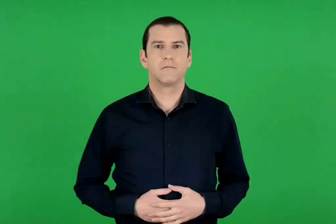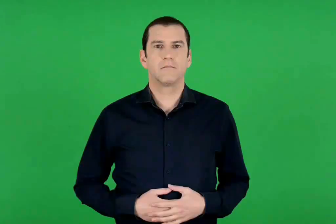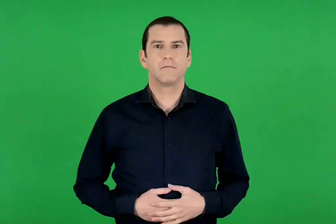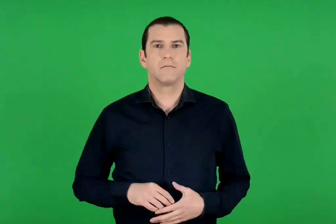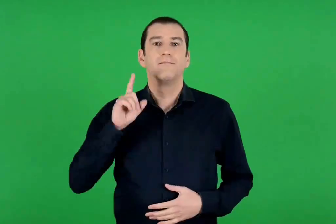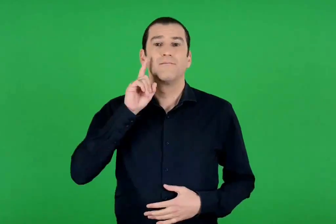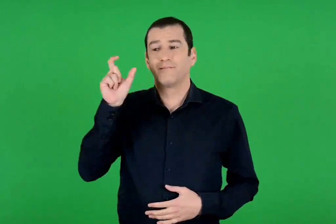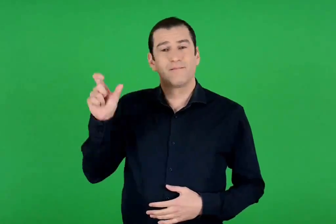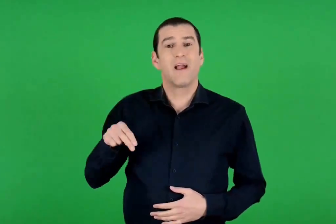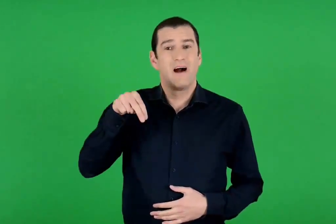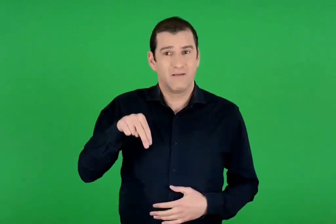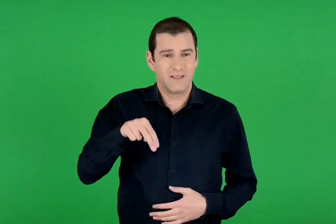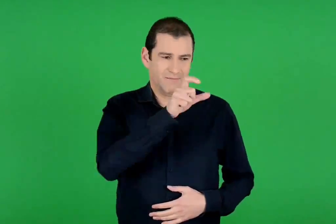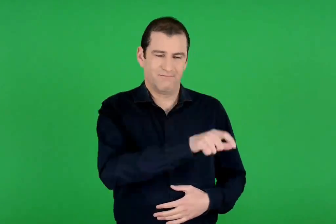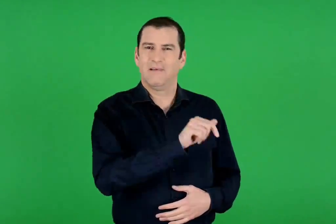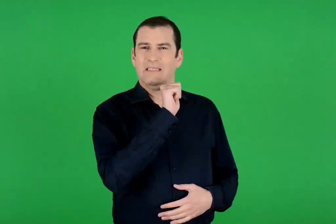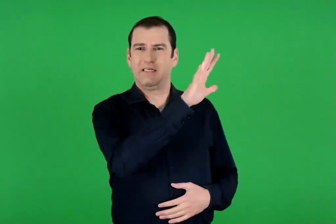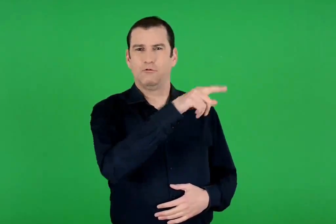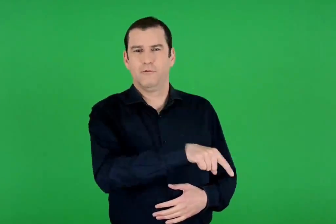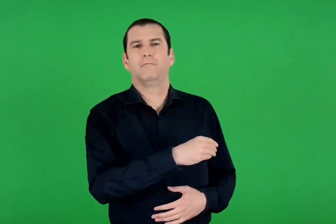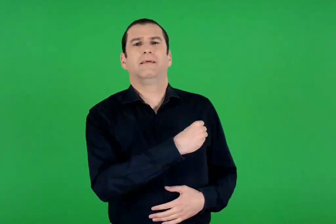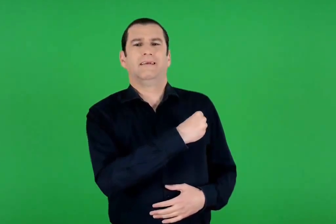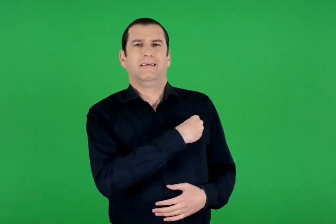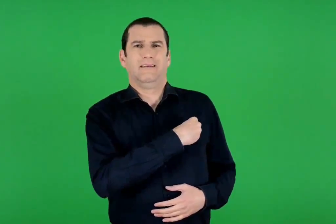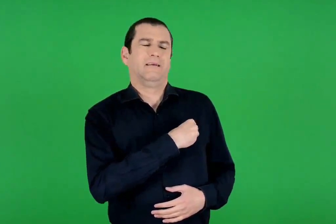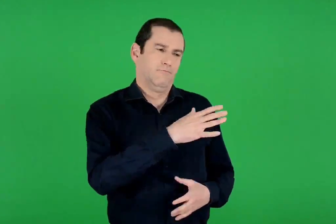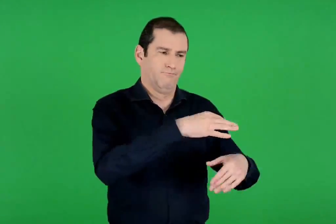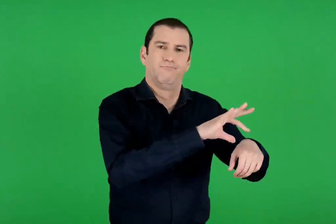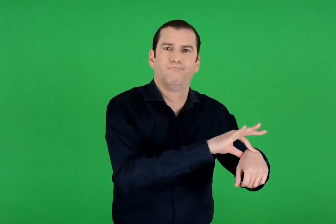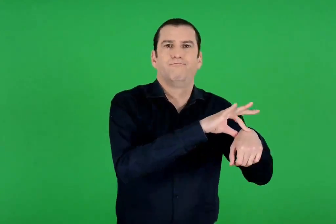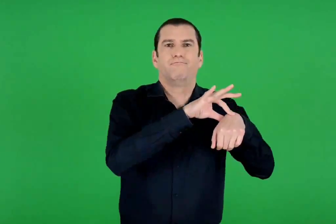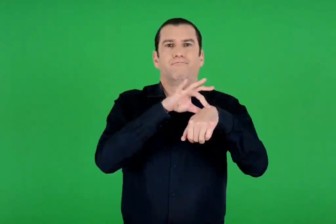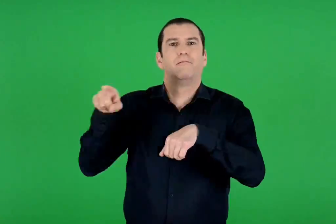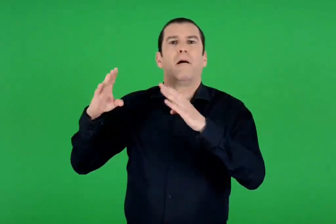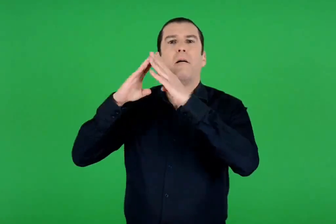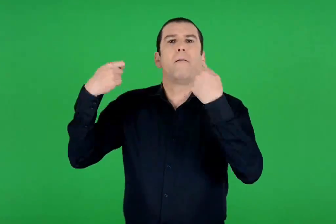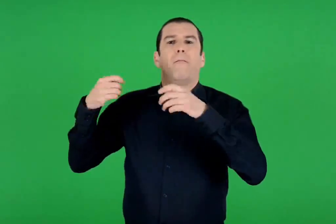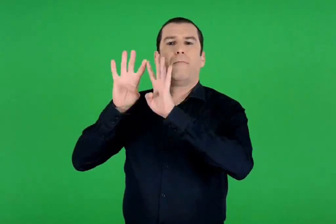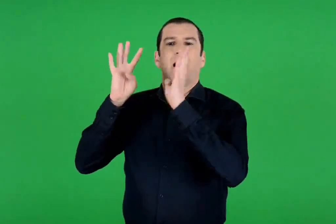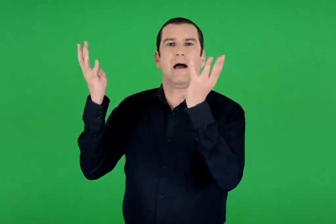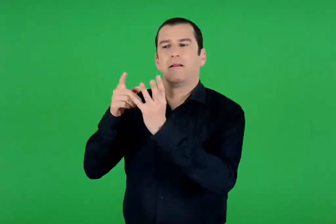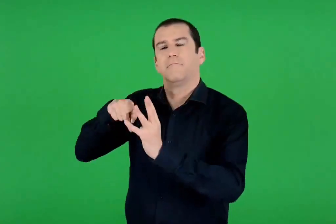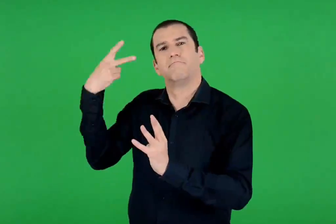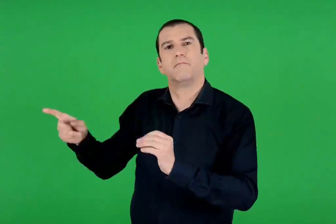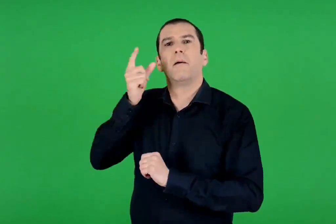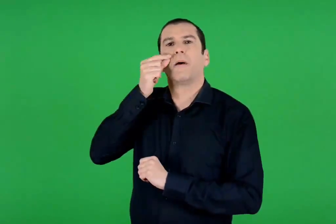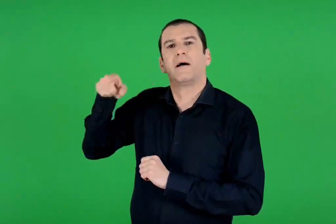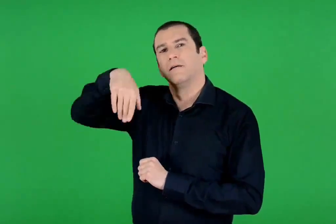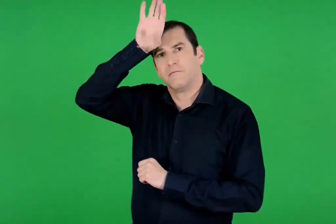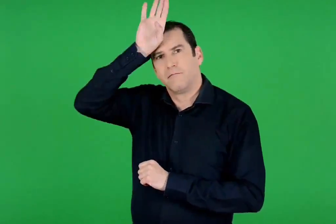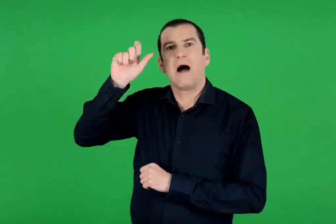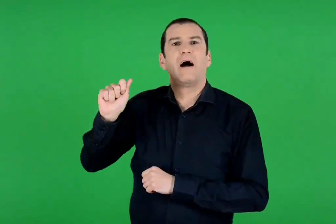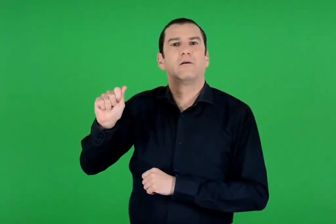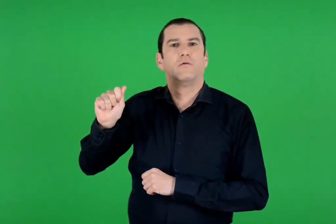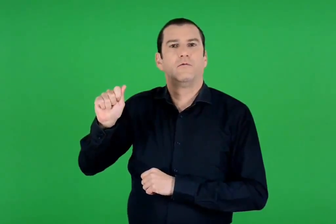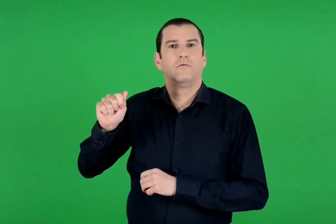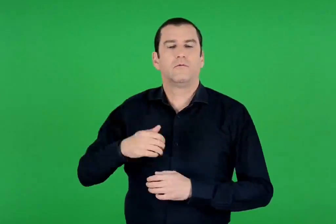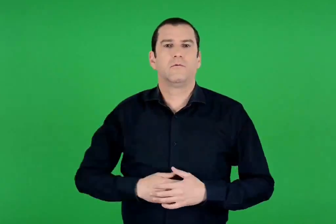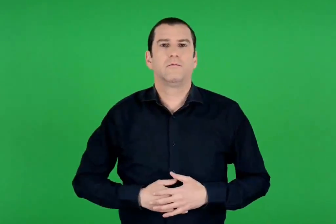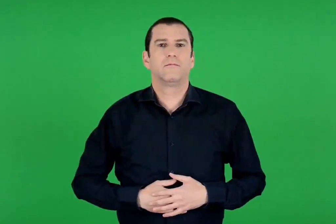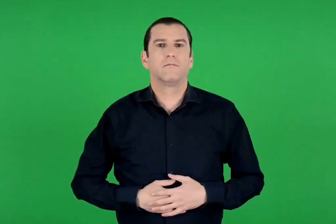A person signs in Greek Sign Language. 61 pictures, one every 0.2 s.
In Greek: η ναυσικά λυπήθηκε τον ξένο και τον οδήγησε στο παλάτι του πατέρα της , του αλκίνοου
